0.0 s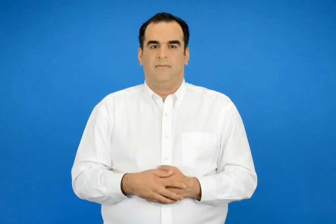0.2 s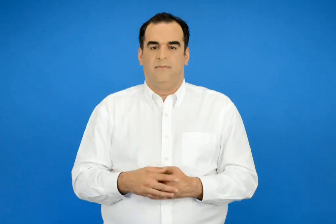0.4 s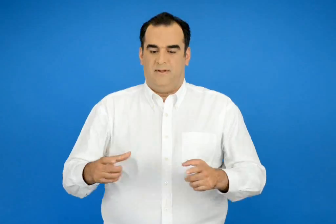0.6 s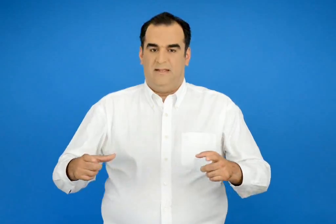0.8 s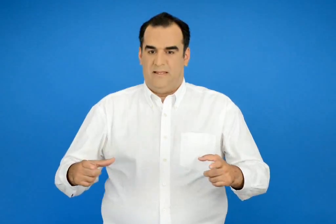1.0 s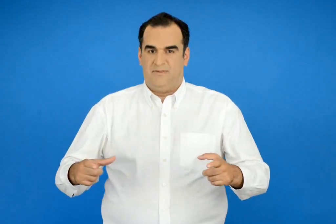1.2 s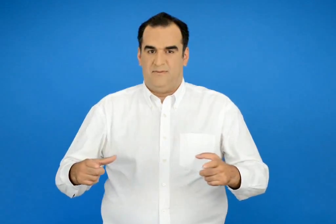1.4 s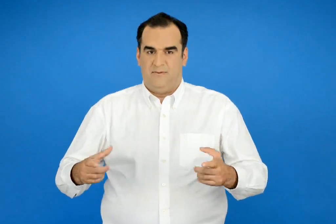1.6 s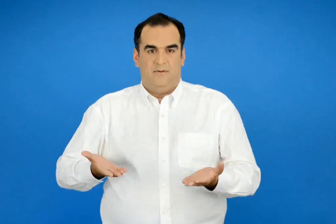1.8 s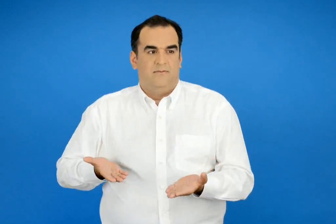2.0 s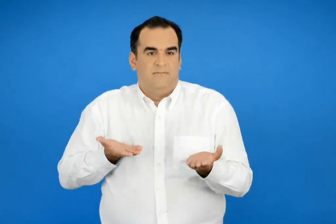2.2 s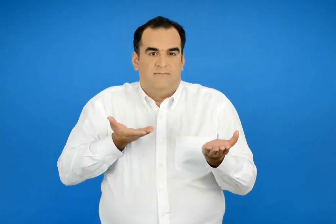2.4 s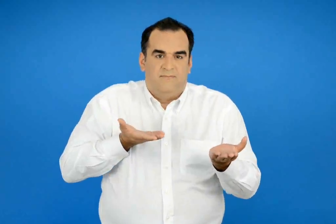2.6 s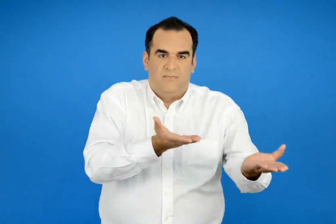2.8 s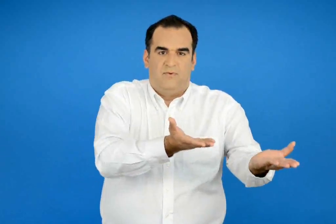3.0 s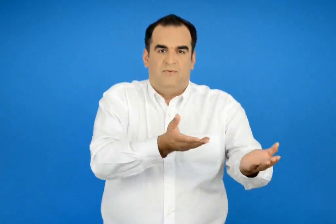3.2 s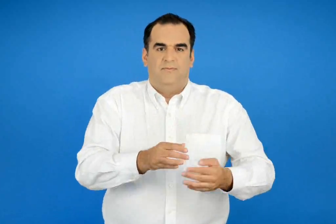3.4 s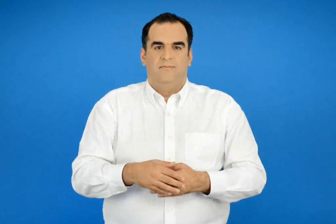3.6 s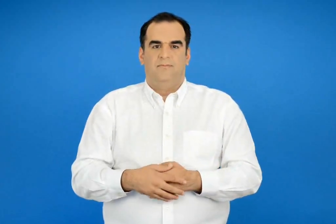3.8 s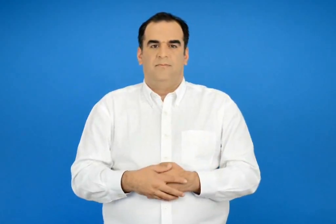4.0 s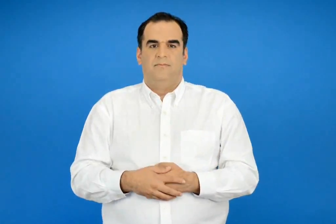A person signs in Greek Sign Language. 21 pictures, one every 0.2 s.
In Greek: βάζετε το ταψί στον φούρνο
